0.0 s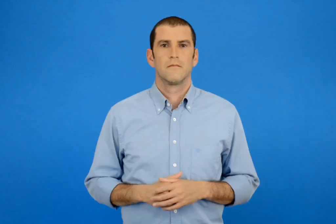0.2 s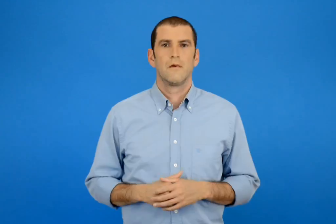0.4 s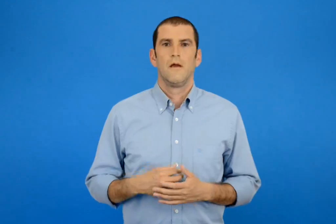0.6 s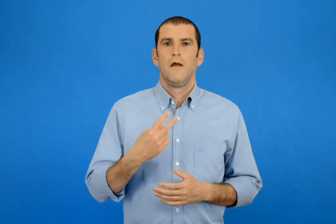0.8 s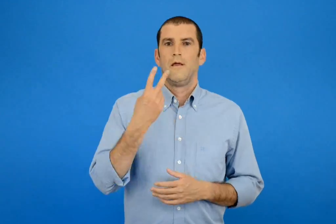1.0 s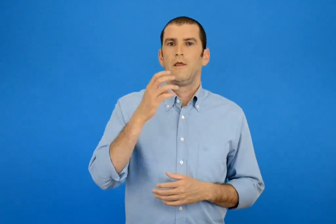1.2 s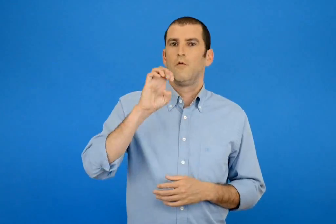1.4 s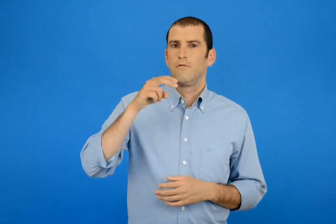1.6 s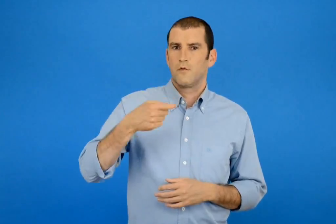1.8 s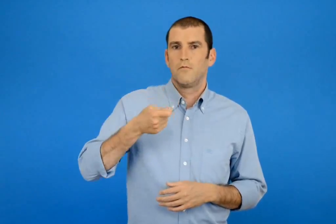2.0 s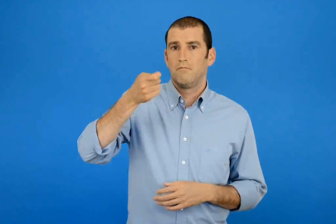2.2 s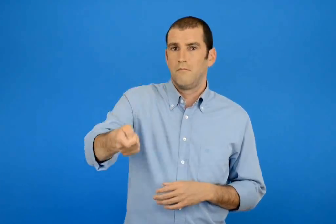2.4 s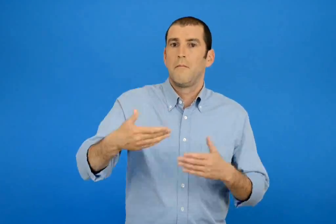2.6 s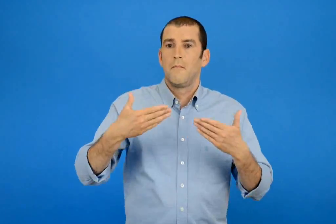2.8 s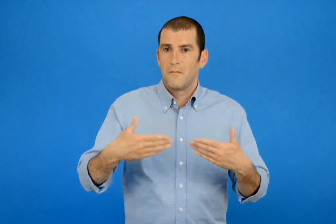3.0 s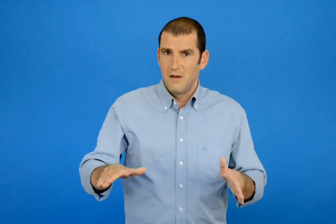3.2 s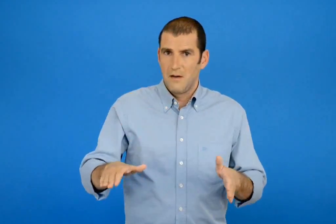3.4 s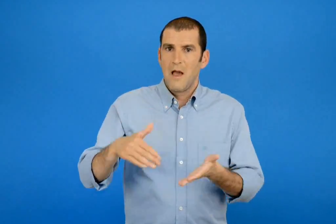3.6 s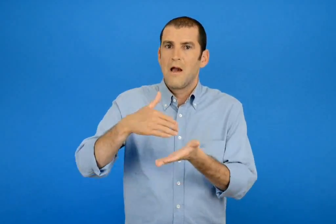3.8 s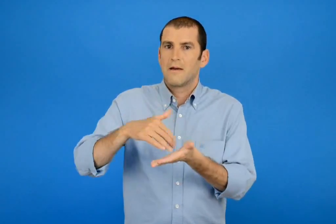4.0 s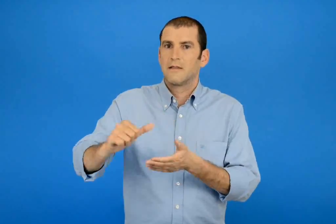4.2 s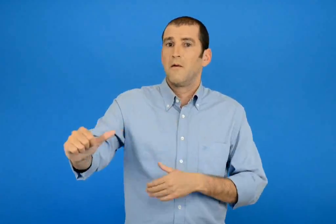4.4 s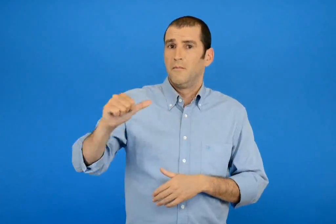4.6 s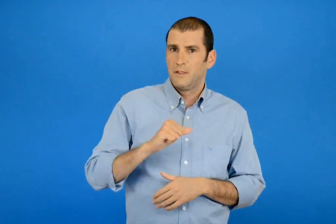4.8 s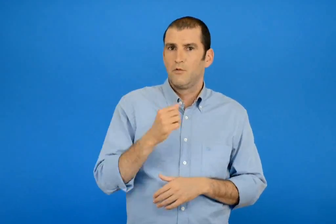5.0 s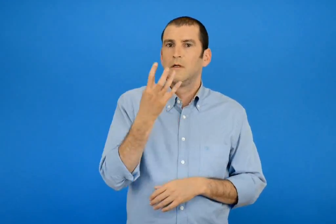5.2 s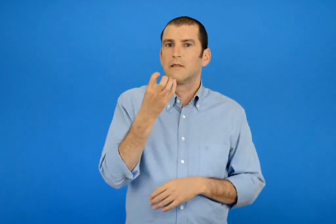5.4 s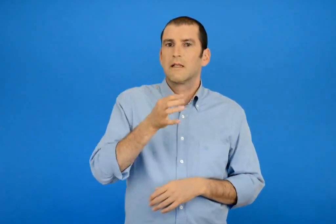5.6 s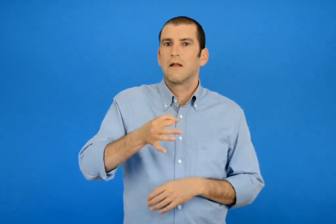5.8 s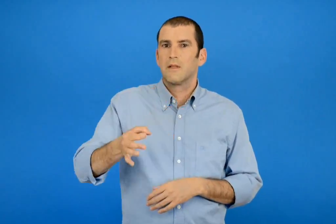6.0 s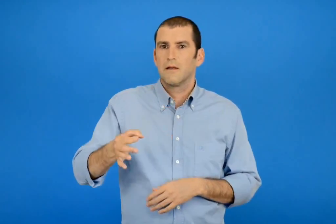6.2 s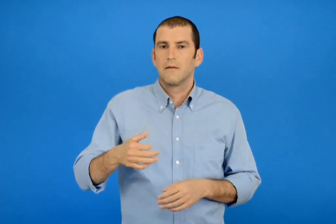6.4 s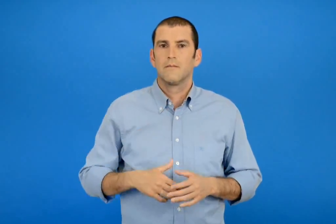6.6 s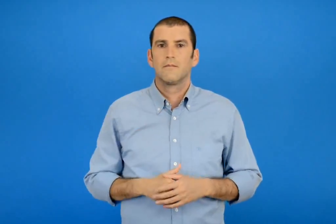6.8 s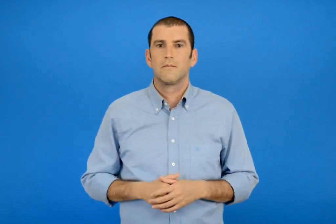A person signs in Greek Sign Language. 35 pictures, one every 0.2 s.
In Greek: έδωσα 2 € και πήρα ρέστα 40 λεπτό
